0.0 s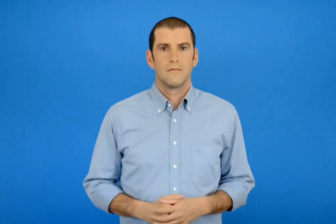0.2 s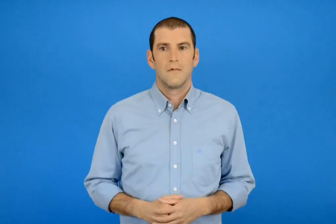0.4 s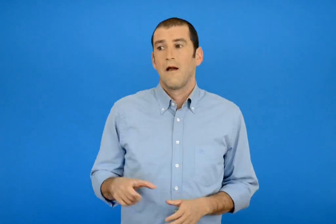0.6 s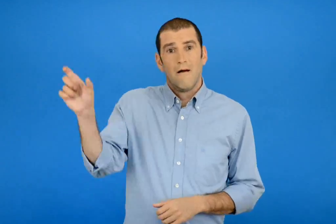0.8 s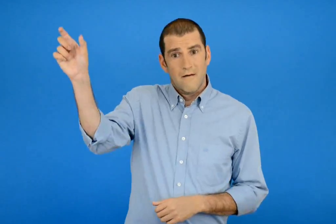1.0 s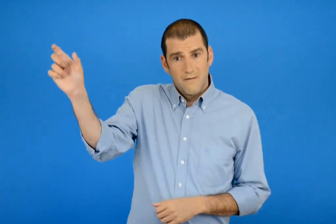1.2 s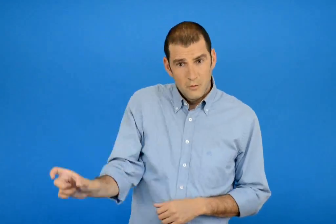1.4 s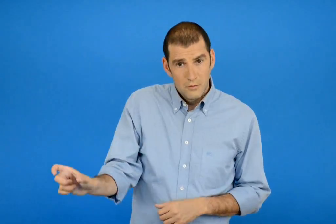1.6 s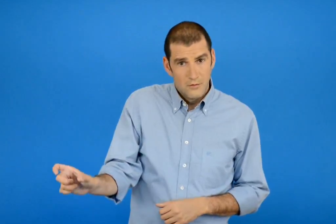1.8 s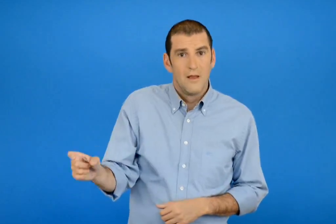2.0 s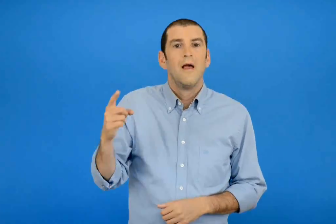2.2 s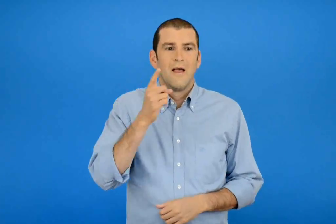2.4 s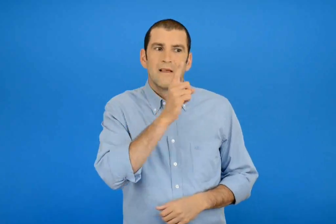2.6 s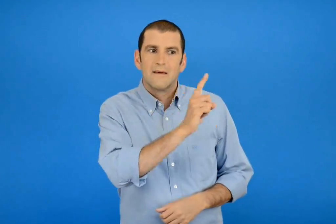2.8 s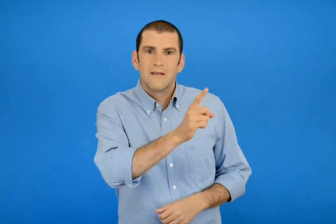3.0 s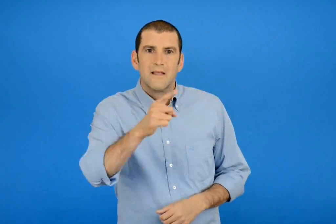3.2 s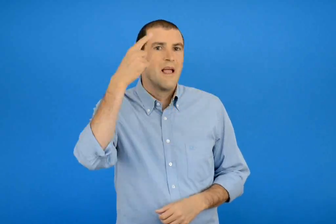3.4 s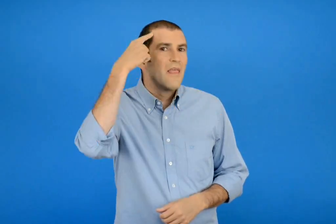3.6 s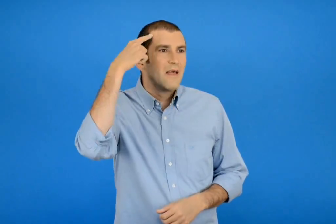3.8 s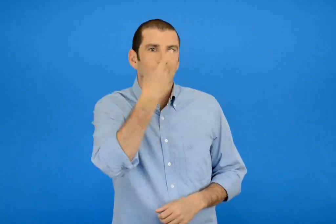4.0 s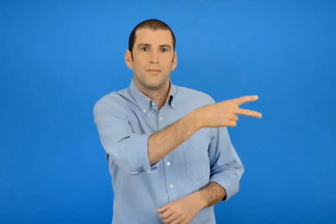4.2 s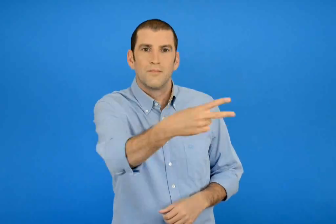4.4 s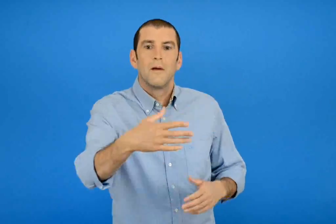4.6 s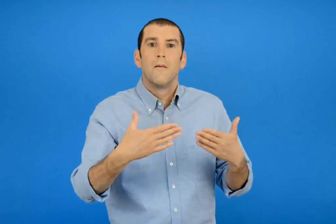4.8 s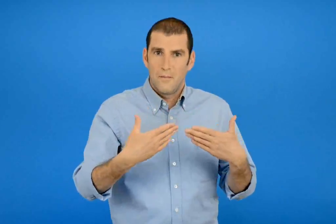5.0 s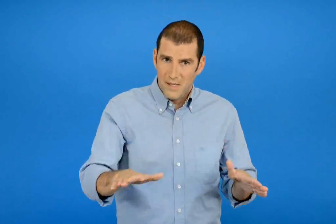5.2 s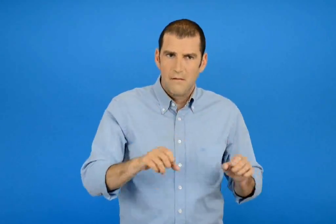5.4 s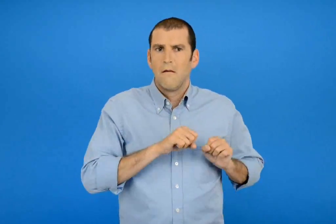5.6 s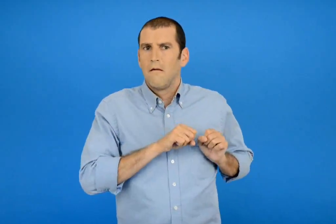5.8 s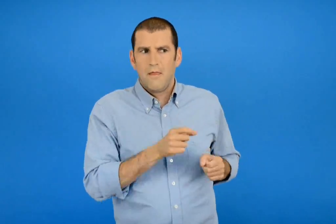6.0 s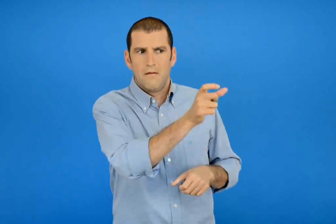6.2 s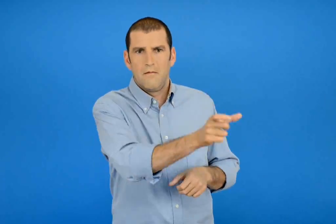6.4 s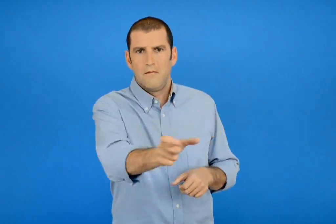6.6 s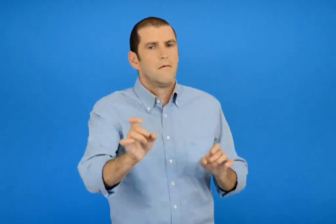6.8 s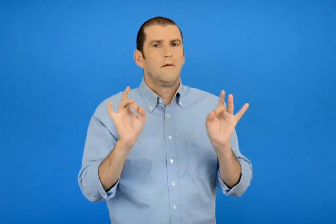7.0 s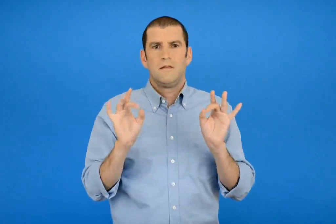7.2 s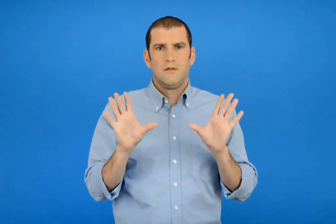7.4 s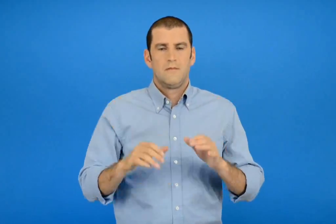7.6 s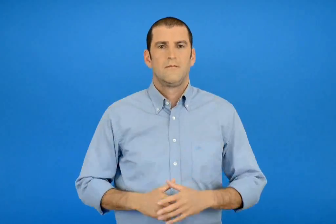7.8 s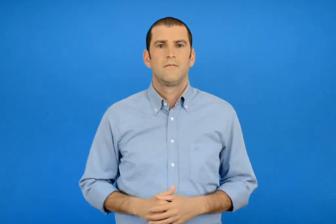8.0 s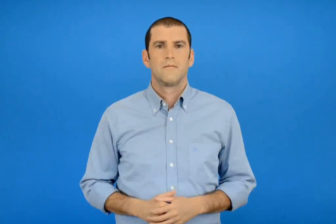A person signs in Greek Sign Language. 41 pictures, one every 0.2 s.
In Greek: έκανε κριτική στις ιδέες των άλλων χωρίς να τους πληγώσει
